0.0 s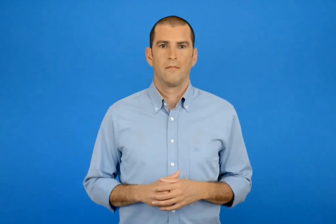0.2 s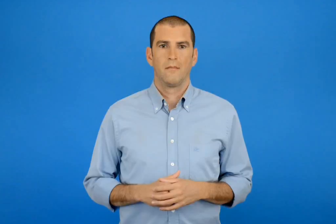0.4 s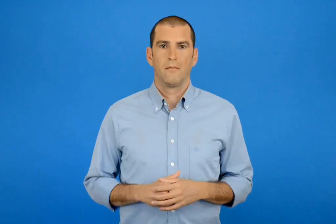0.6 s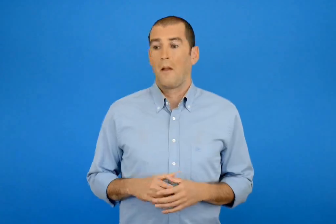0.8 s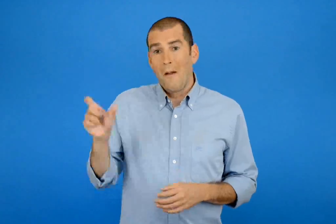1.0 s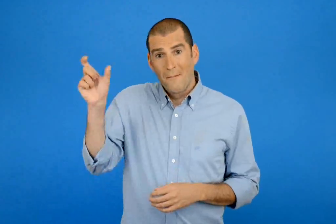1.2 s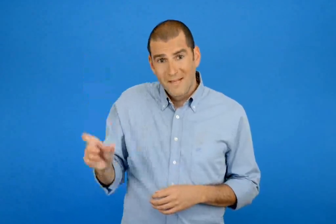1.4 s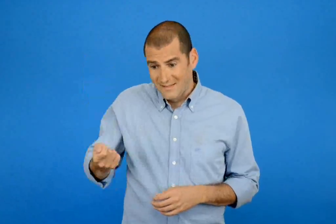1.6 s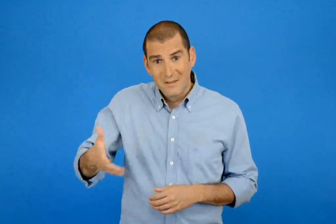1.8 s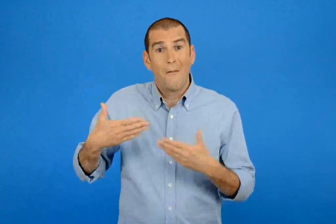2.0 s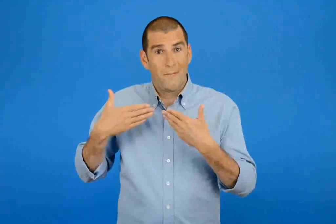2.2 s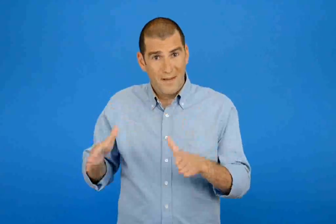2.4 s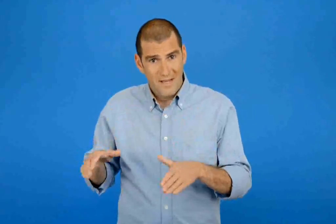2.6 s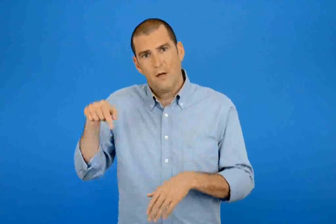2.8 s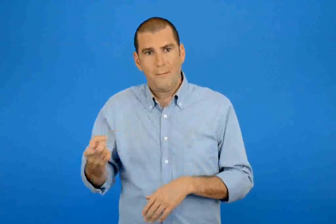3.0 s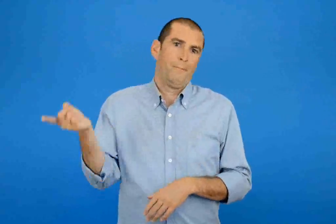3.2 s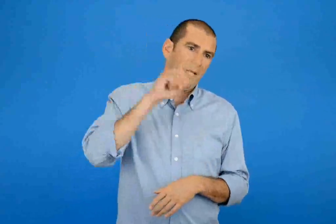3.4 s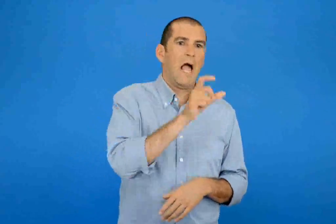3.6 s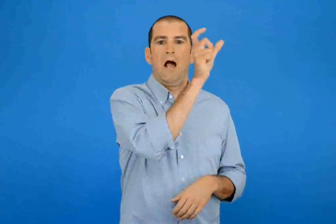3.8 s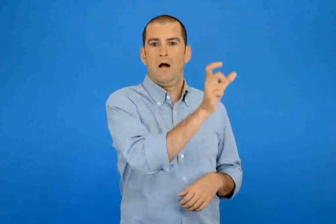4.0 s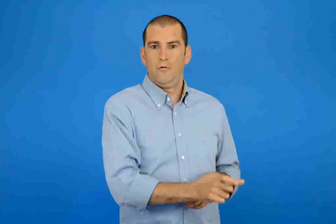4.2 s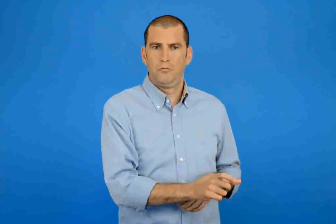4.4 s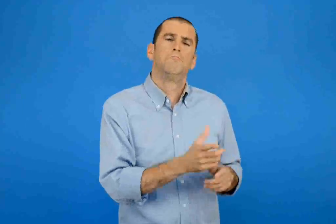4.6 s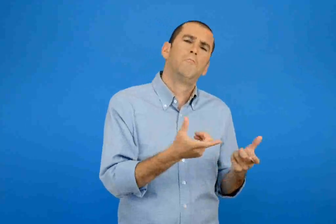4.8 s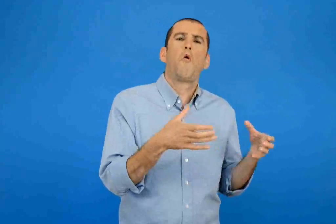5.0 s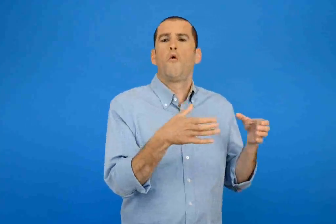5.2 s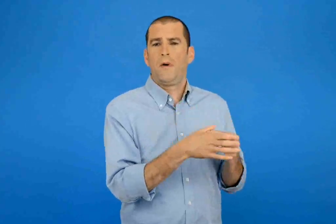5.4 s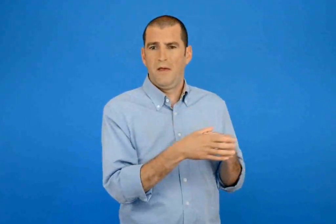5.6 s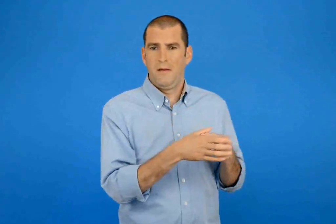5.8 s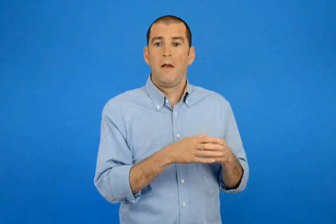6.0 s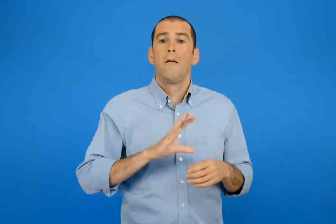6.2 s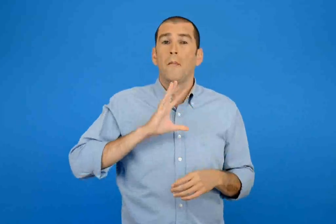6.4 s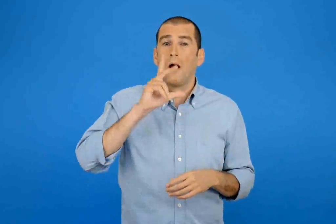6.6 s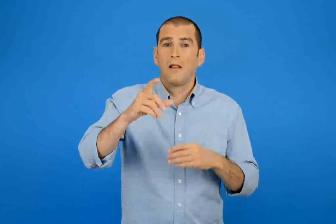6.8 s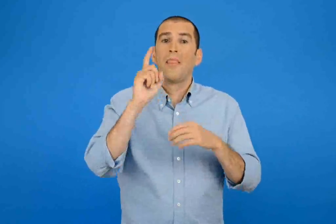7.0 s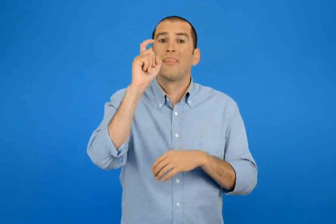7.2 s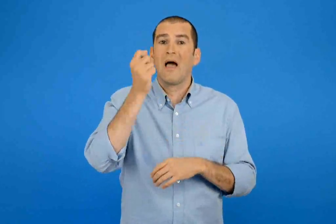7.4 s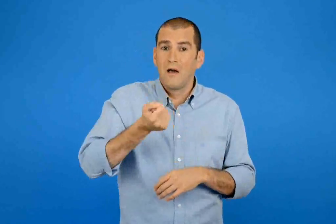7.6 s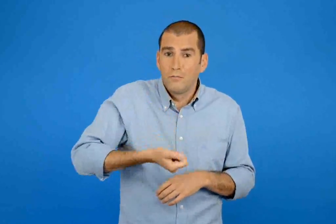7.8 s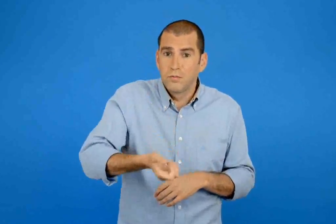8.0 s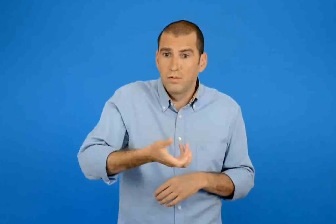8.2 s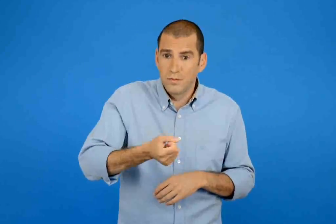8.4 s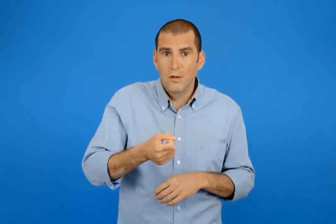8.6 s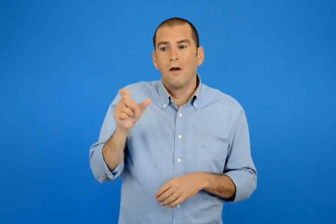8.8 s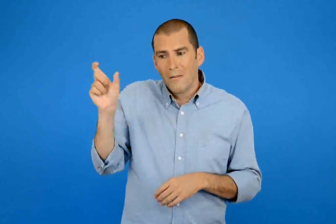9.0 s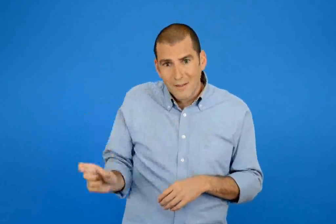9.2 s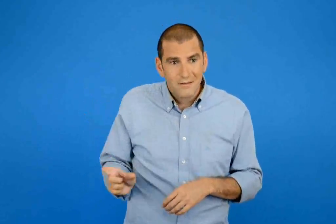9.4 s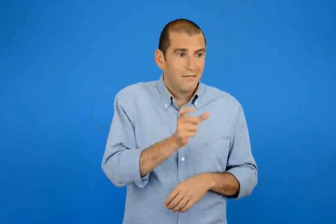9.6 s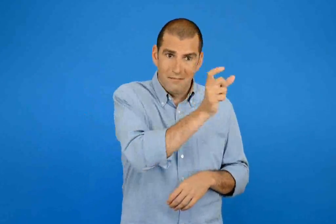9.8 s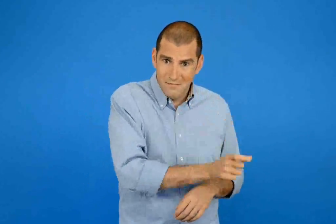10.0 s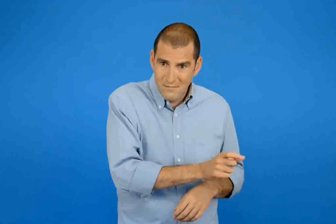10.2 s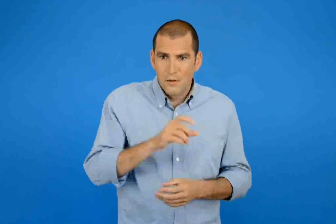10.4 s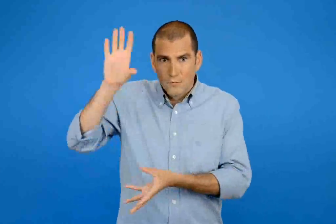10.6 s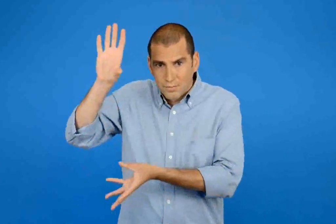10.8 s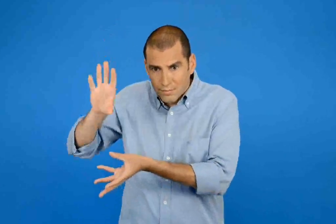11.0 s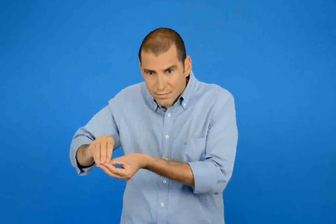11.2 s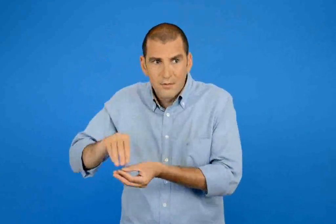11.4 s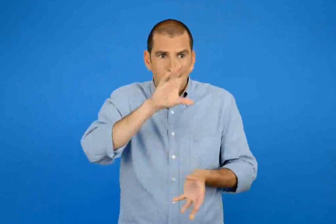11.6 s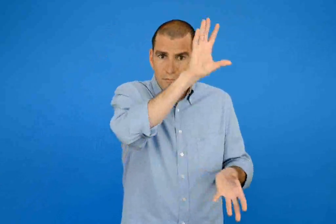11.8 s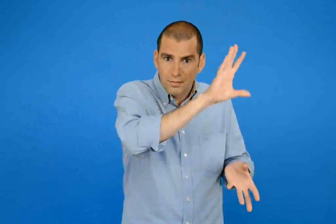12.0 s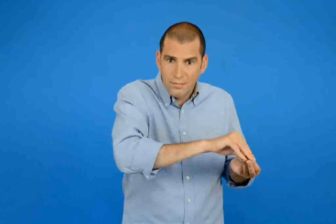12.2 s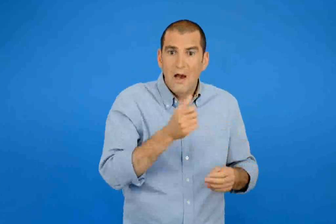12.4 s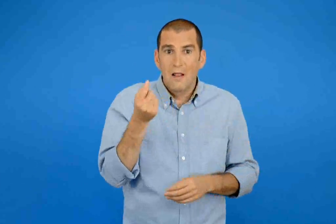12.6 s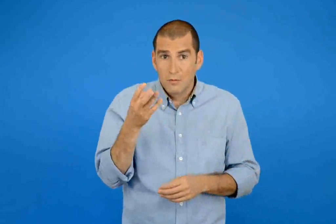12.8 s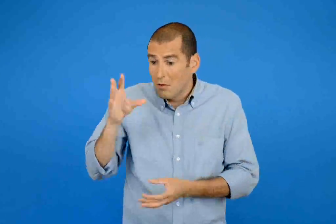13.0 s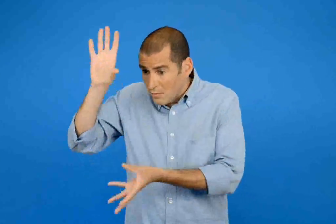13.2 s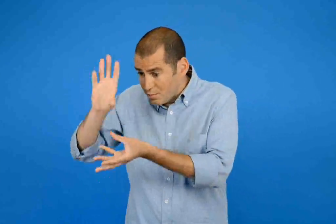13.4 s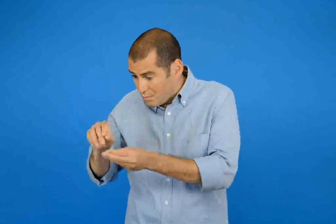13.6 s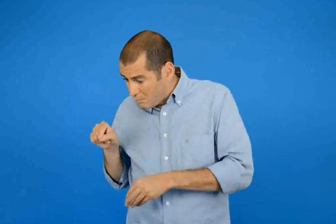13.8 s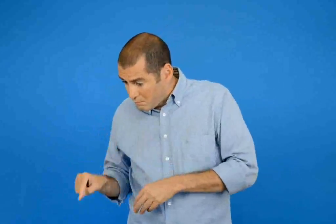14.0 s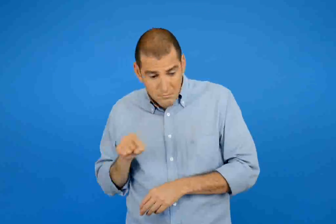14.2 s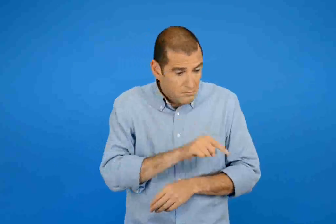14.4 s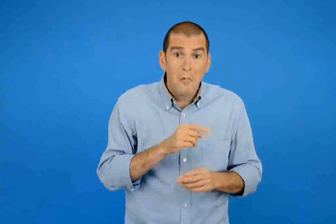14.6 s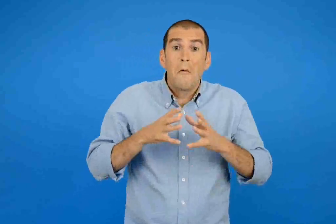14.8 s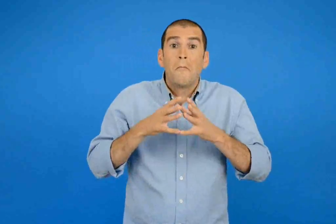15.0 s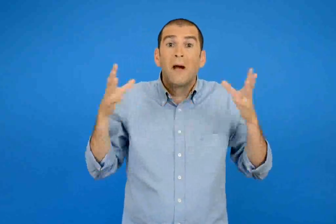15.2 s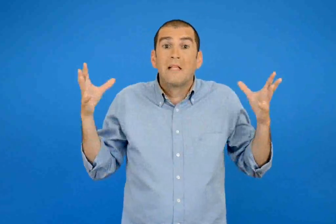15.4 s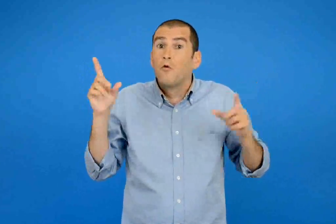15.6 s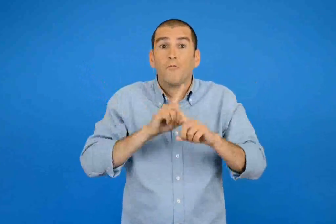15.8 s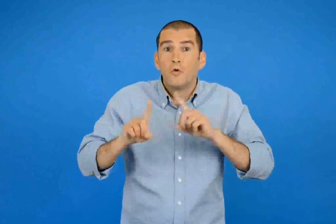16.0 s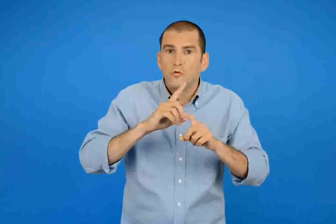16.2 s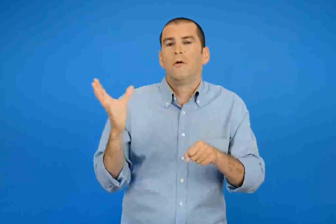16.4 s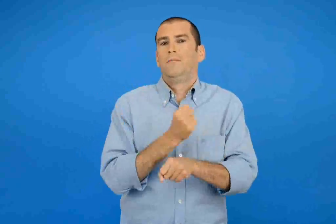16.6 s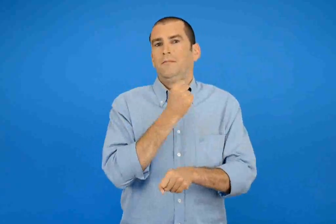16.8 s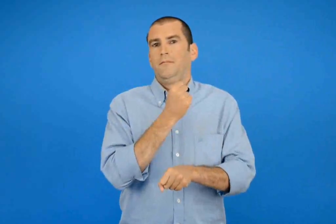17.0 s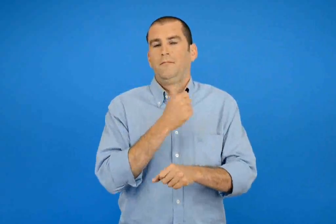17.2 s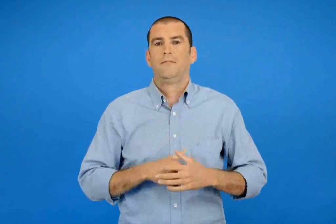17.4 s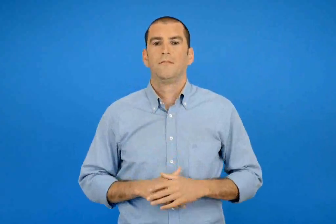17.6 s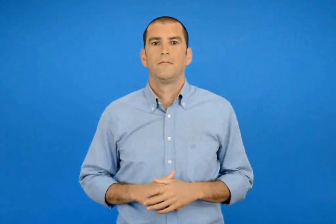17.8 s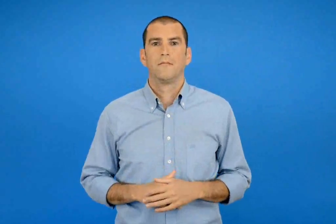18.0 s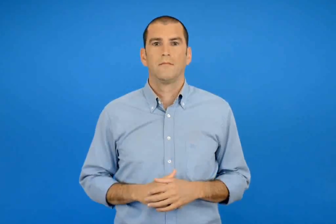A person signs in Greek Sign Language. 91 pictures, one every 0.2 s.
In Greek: στη συνέχεια παίζει ο άλλος παίχτης η ομάδα μετά από 10 ριξιές κάθε παίκτης αθροίζει τους αριθμούς του κερδίζει οποίος έχει φτιάξει το μεγαλύτερο άθροισμα
